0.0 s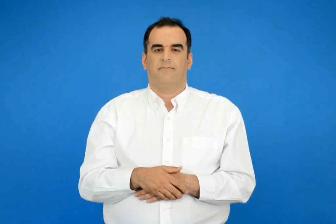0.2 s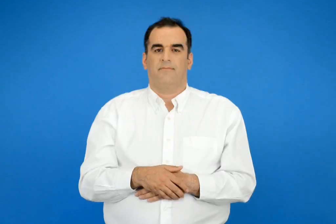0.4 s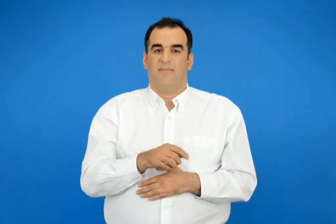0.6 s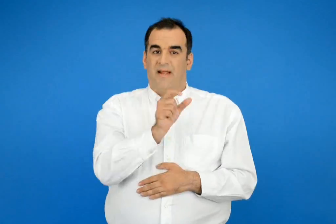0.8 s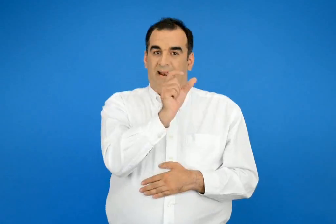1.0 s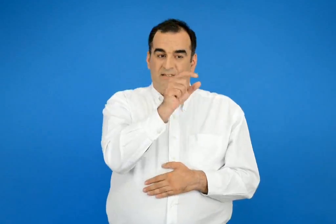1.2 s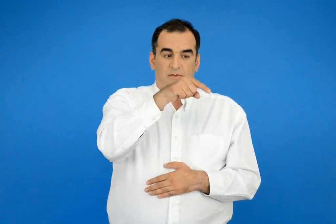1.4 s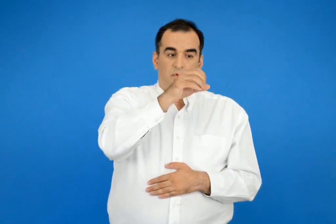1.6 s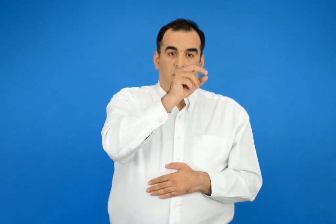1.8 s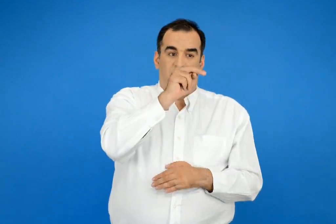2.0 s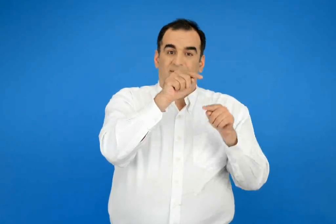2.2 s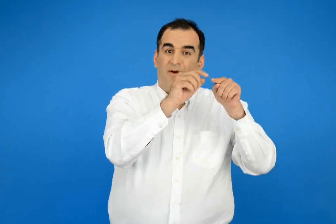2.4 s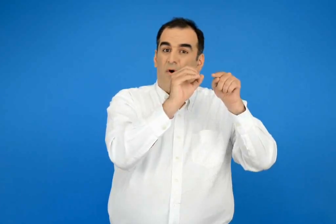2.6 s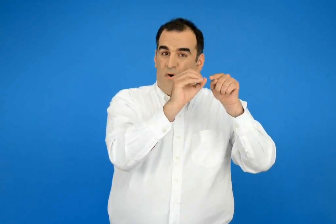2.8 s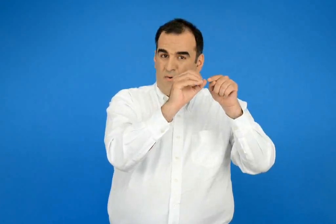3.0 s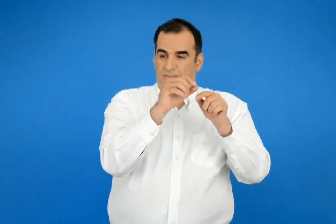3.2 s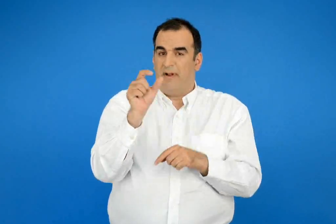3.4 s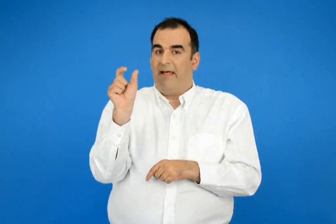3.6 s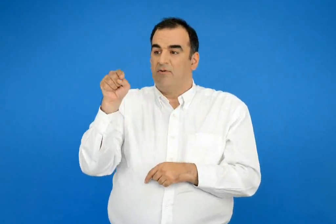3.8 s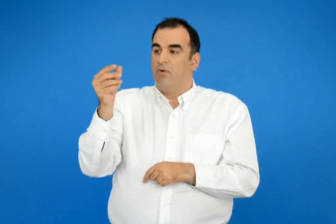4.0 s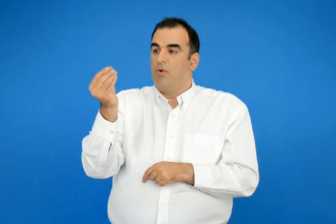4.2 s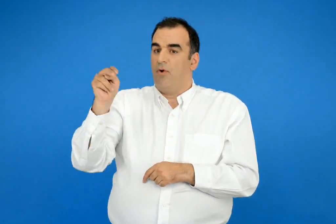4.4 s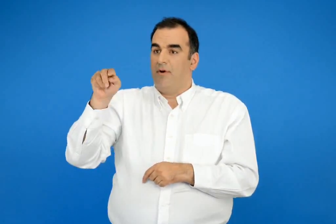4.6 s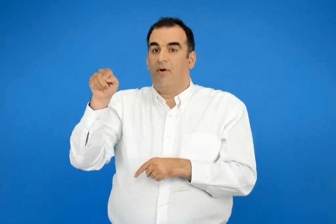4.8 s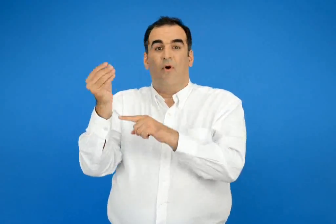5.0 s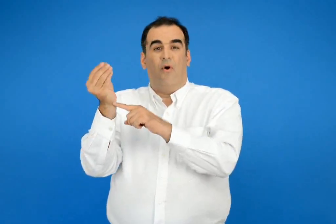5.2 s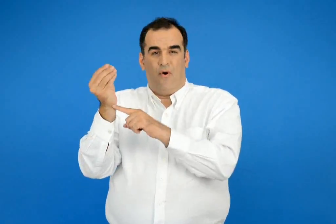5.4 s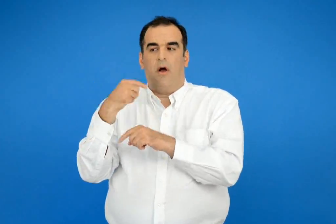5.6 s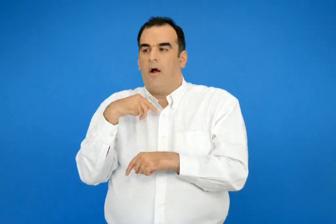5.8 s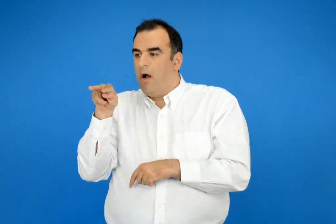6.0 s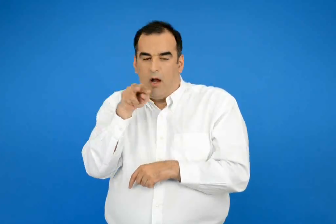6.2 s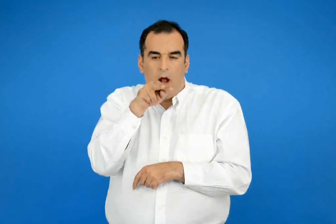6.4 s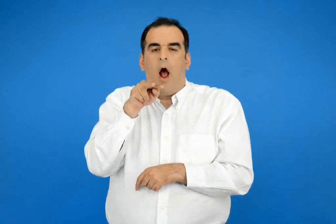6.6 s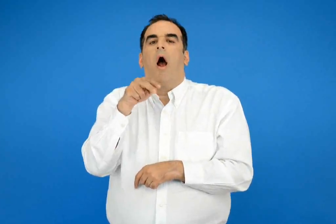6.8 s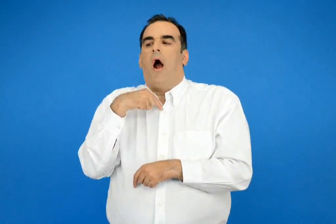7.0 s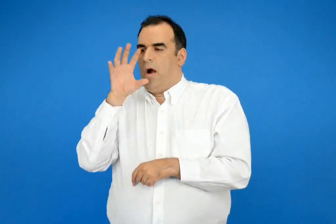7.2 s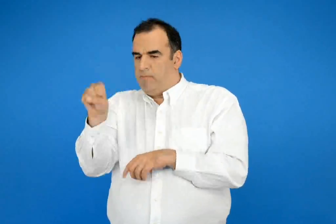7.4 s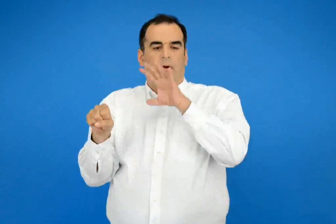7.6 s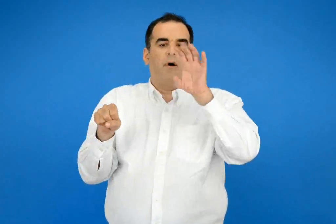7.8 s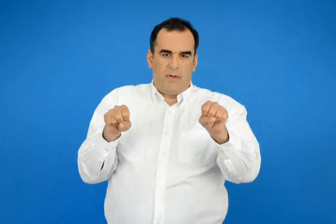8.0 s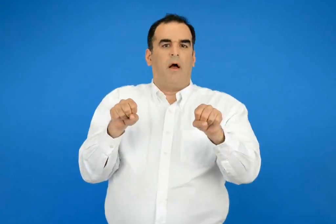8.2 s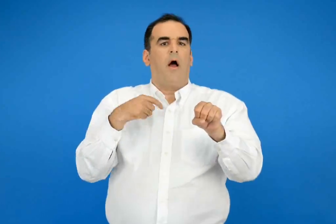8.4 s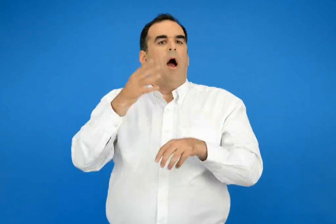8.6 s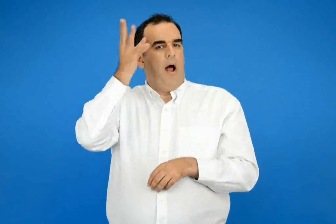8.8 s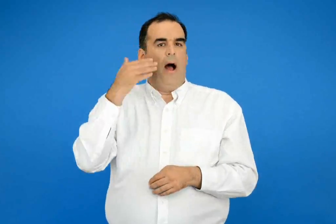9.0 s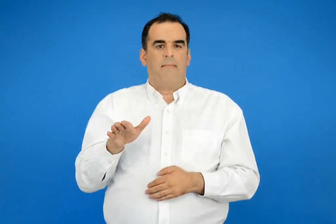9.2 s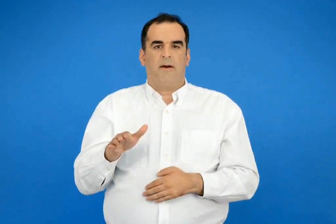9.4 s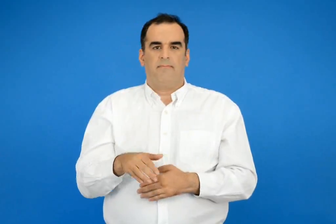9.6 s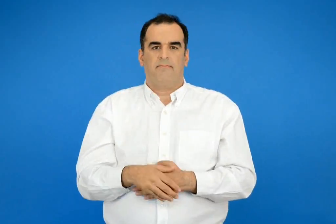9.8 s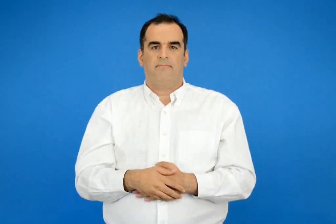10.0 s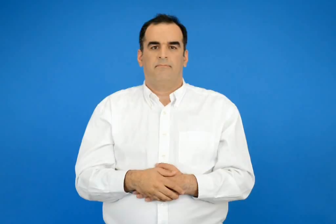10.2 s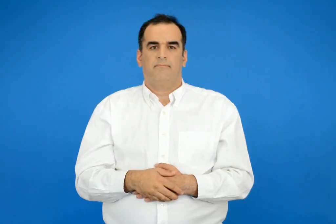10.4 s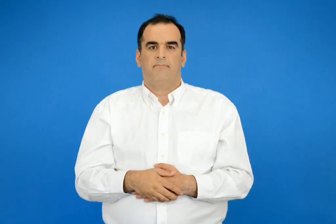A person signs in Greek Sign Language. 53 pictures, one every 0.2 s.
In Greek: έμαθα να ξεχωρίζω το τον από το των
